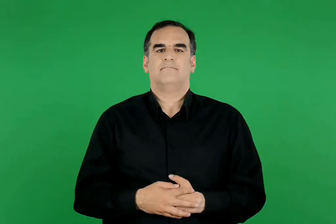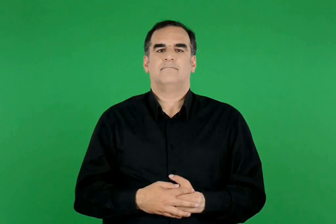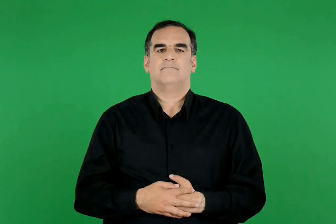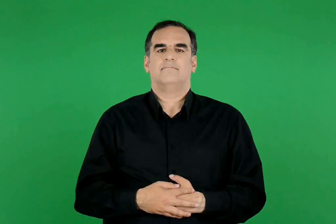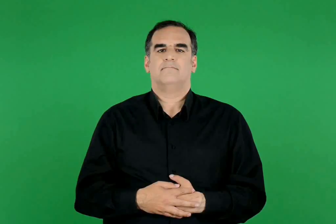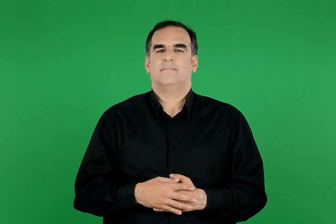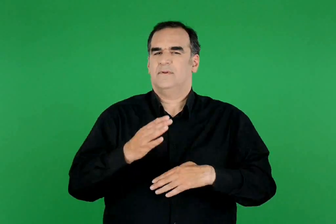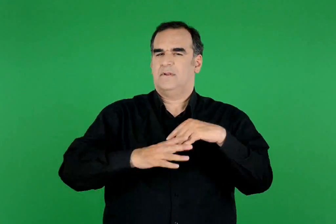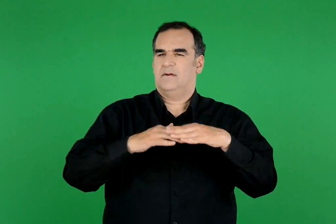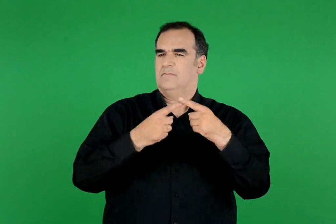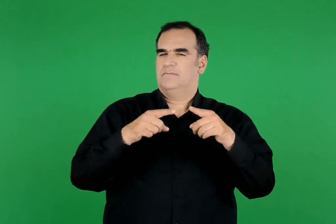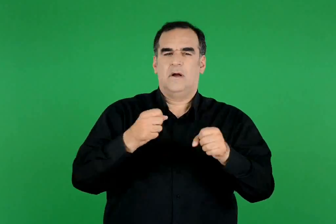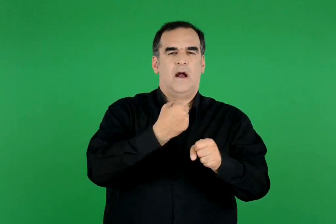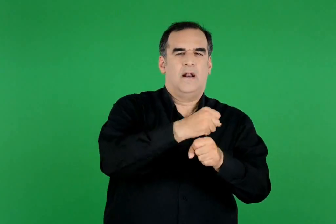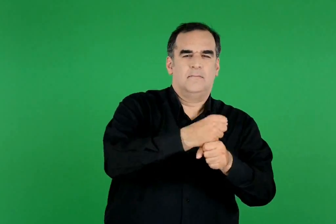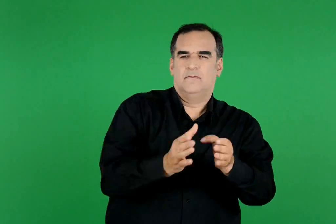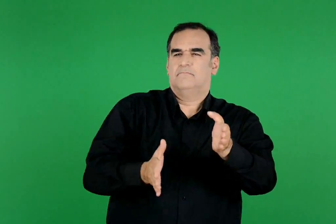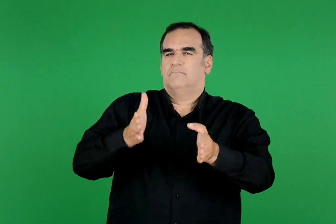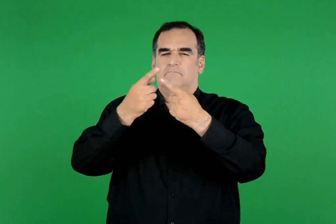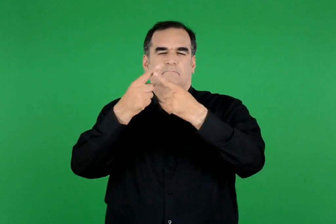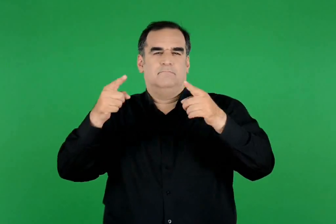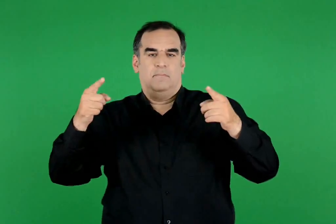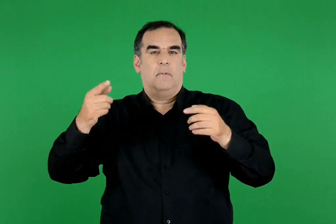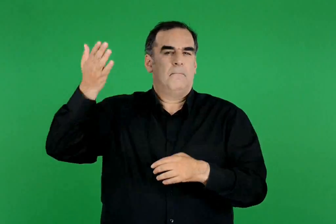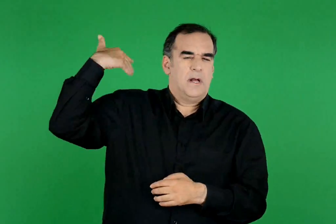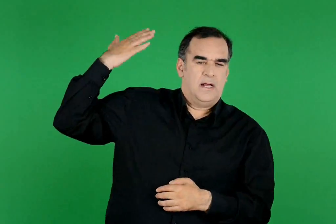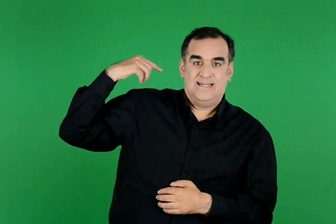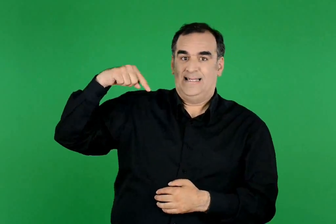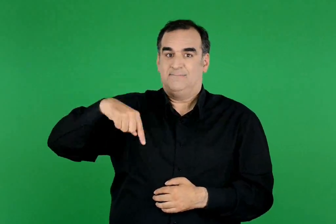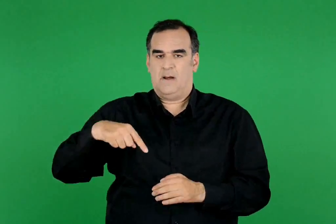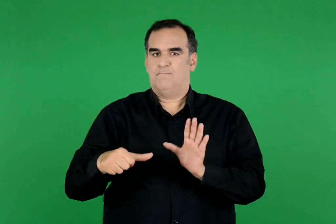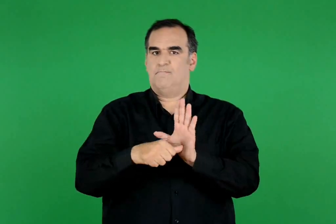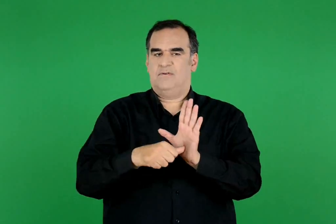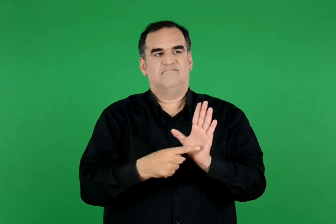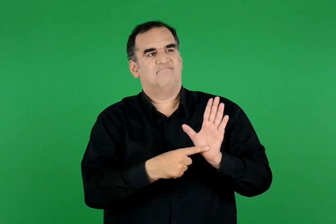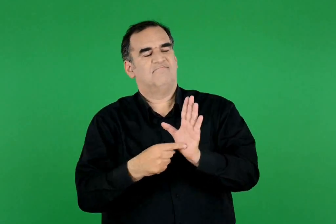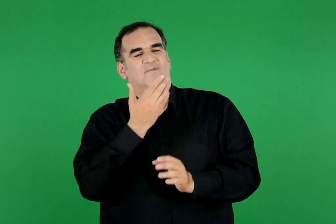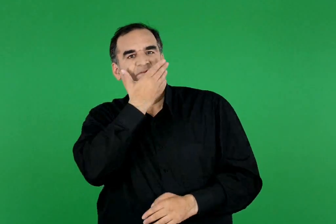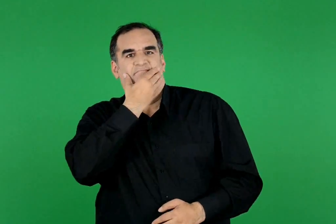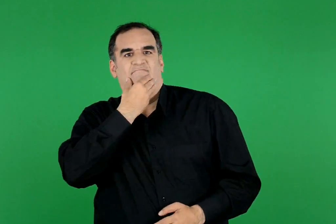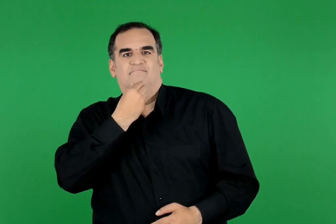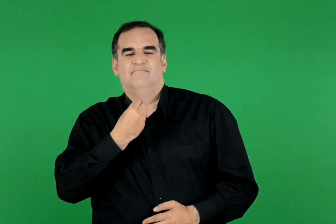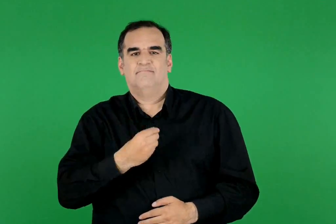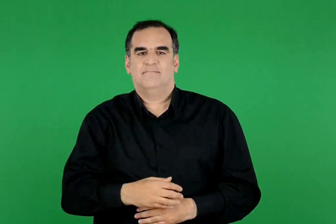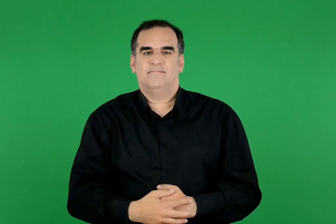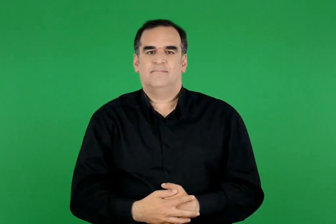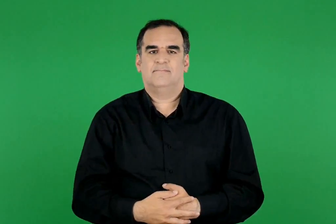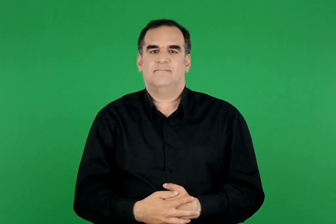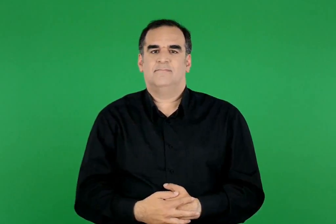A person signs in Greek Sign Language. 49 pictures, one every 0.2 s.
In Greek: τα έργα τέχνης , παλιά και σημερινά , που ομορφαίνουν την πόλη μας
